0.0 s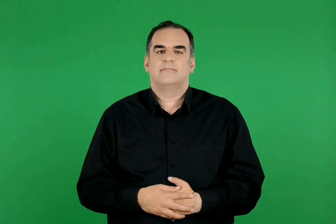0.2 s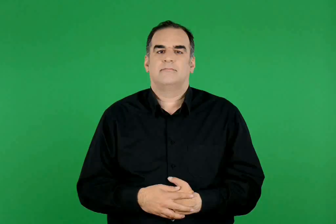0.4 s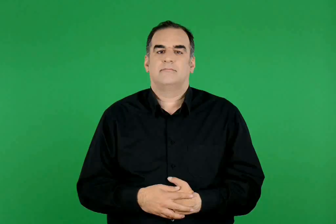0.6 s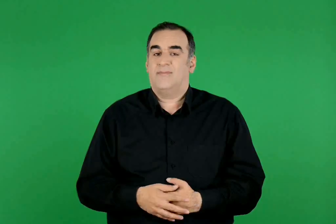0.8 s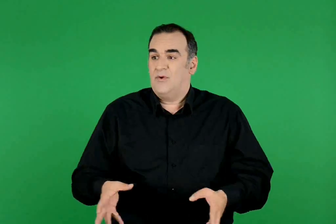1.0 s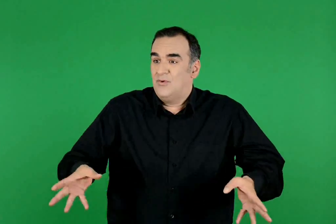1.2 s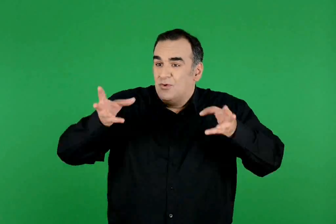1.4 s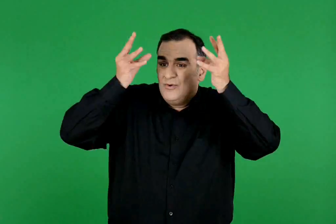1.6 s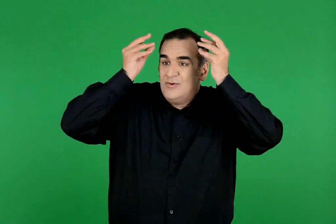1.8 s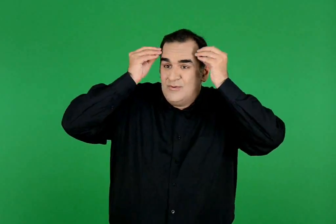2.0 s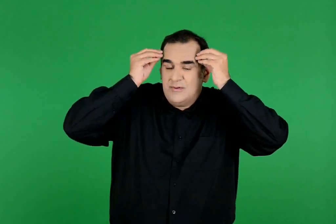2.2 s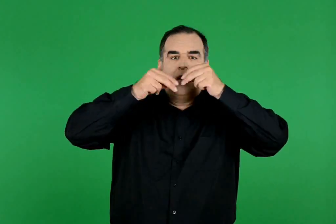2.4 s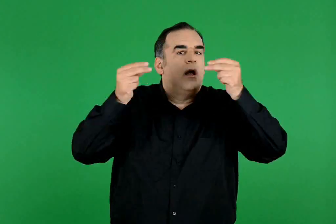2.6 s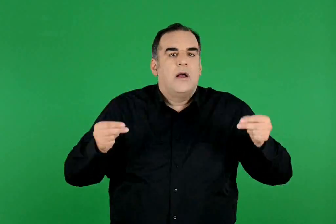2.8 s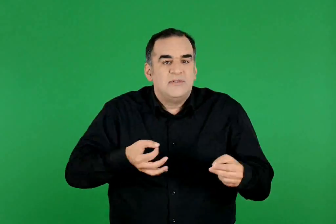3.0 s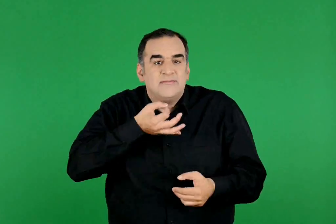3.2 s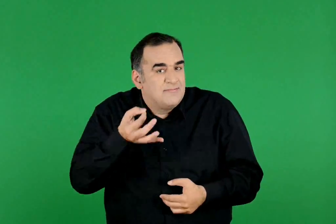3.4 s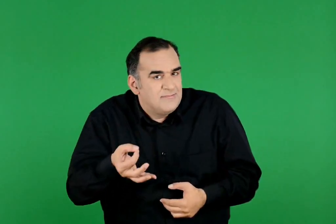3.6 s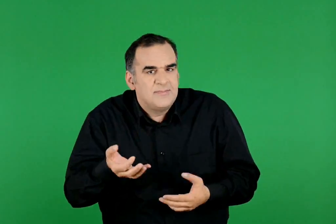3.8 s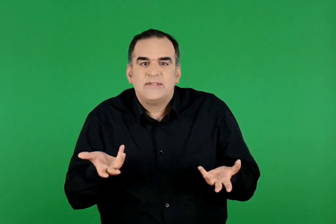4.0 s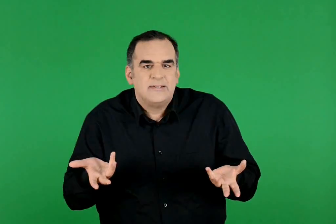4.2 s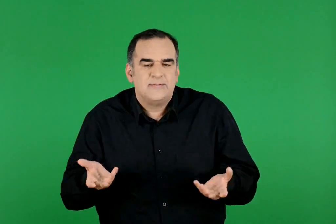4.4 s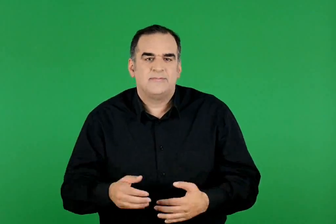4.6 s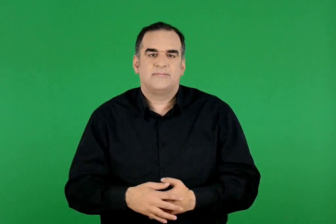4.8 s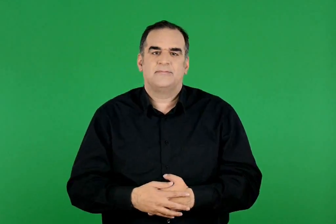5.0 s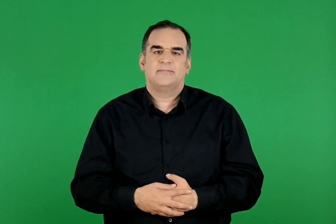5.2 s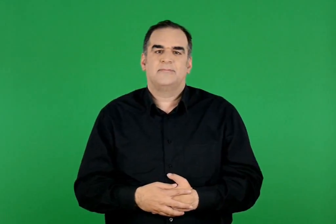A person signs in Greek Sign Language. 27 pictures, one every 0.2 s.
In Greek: θα μπορούσαμε να πούμε ως συμπέρασμα
